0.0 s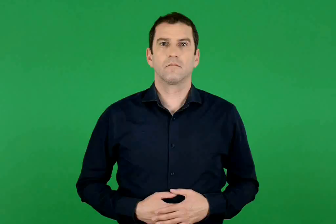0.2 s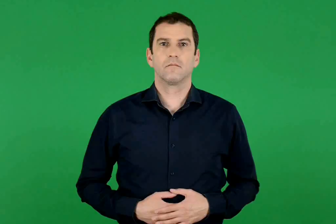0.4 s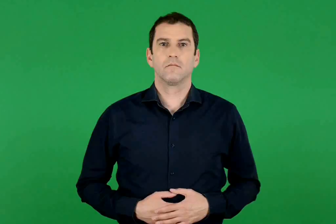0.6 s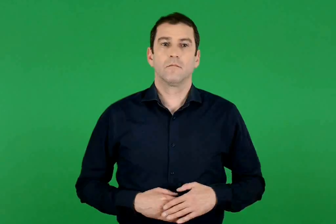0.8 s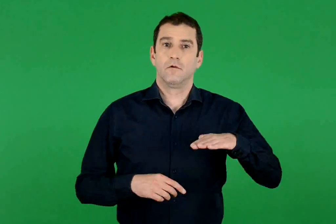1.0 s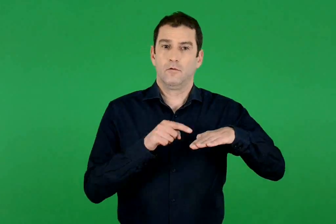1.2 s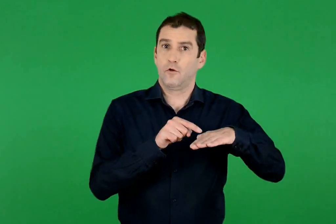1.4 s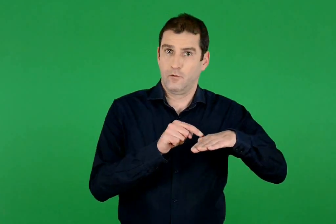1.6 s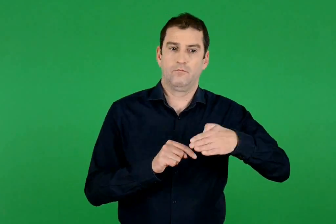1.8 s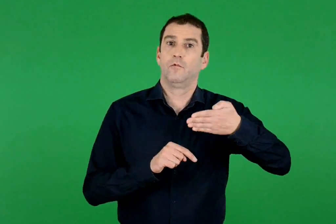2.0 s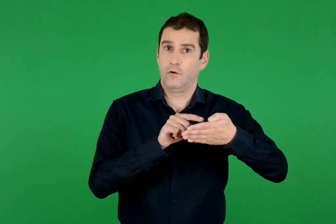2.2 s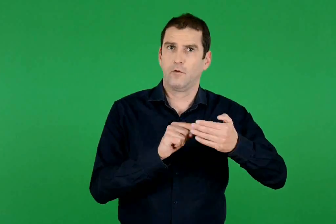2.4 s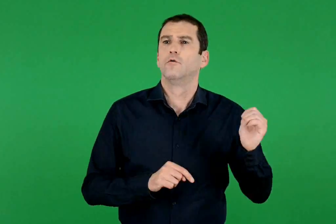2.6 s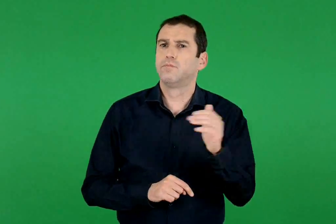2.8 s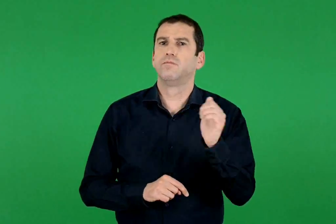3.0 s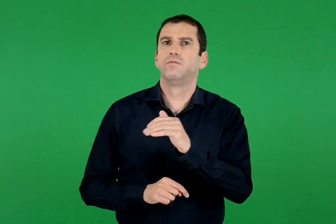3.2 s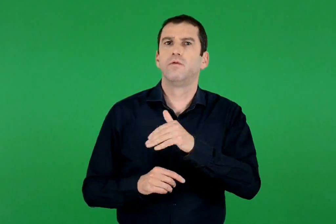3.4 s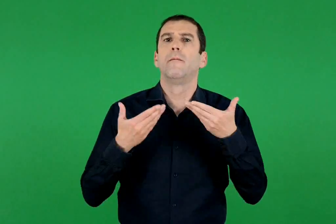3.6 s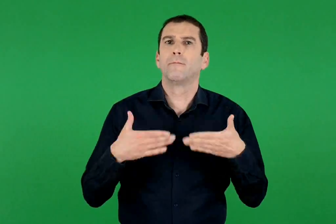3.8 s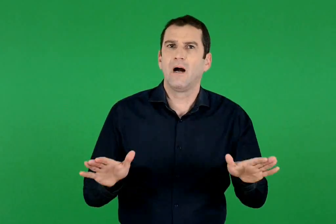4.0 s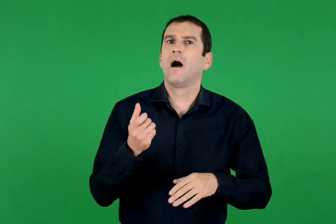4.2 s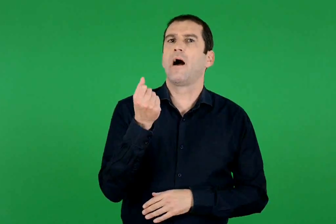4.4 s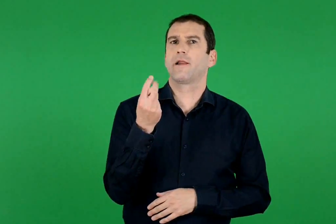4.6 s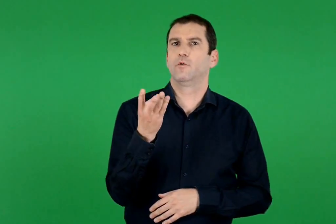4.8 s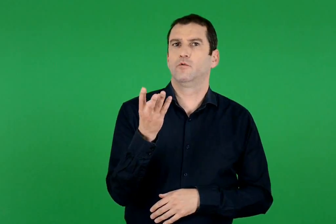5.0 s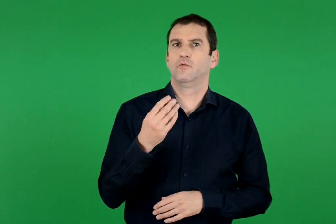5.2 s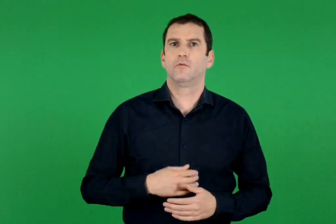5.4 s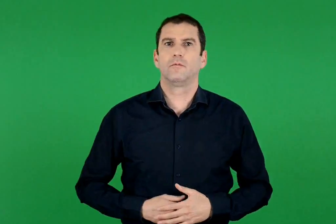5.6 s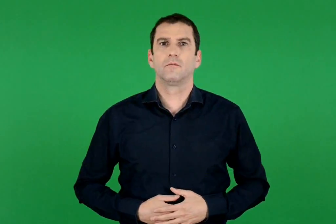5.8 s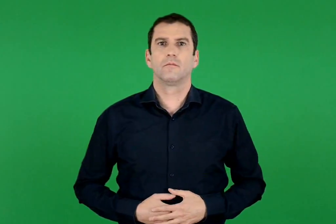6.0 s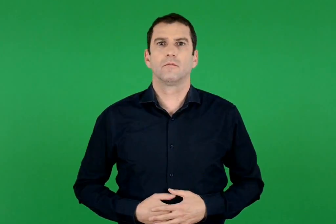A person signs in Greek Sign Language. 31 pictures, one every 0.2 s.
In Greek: αριθμός των τροχοφόρων που πέρασαν
